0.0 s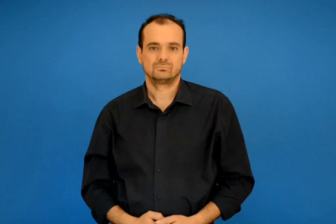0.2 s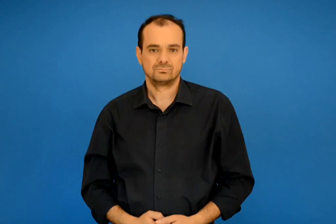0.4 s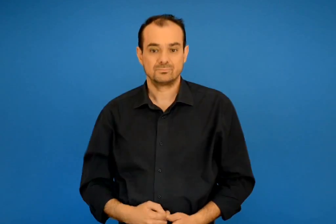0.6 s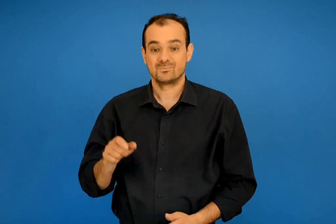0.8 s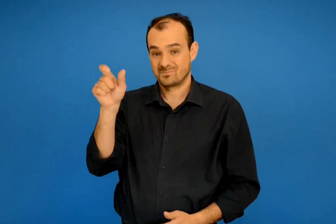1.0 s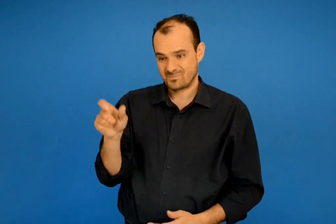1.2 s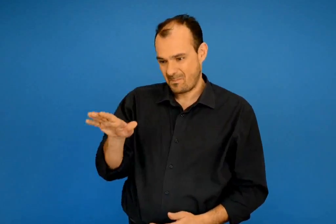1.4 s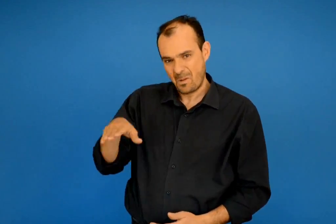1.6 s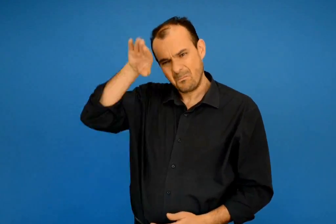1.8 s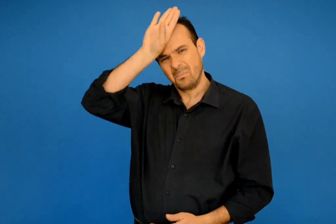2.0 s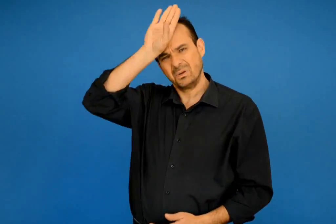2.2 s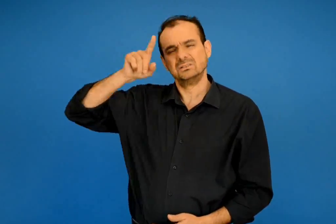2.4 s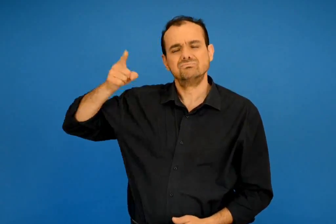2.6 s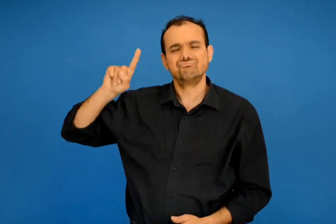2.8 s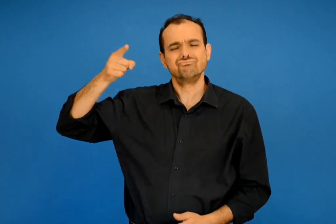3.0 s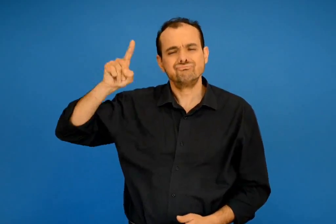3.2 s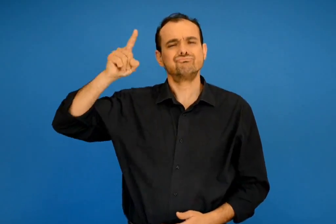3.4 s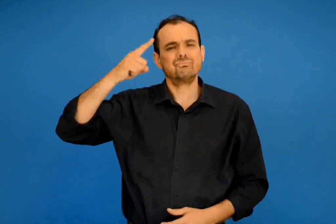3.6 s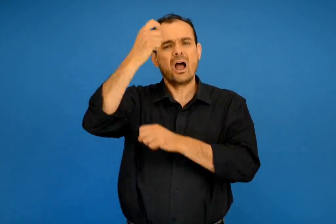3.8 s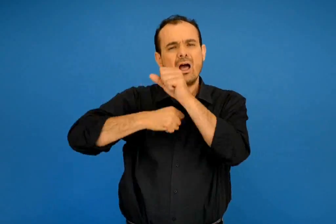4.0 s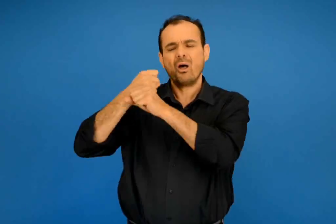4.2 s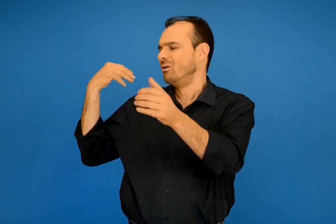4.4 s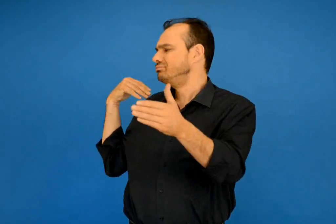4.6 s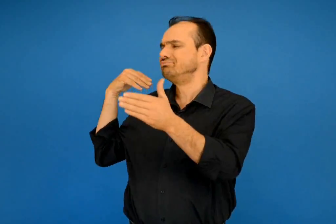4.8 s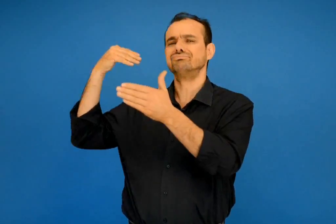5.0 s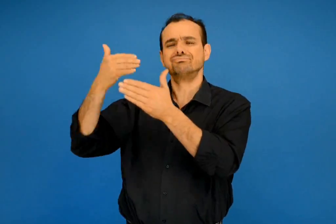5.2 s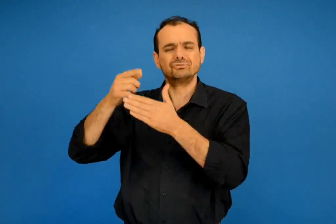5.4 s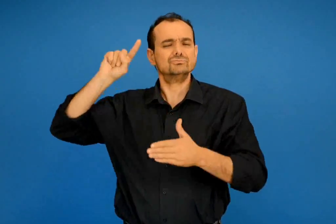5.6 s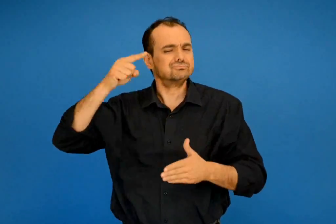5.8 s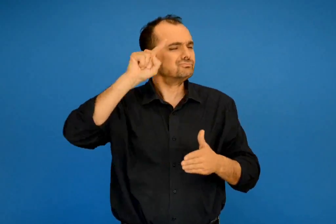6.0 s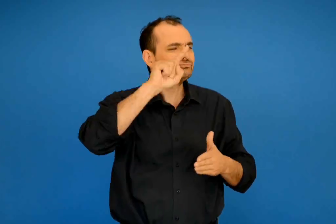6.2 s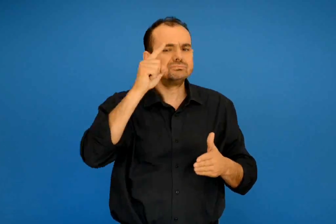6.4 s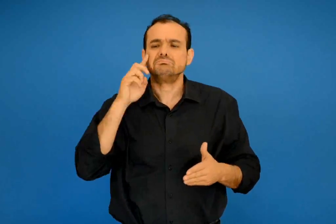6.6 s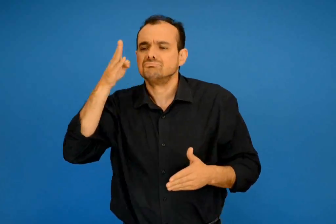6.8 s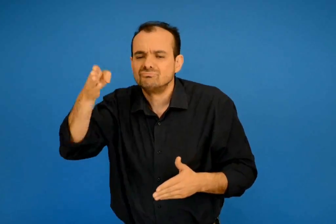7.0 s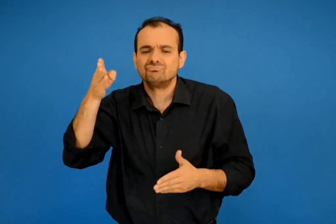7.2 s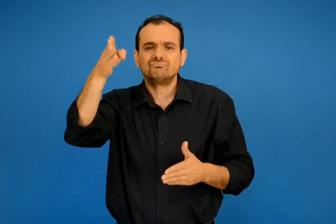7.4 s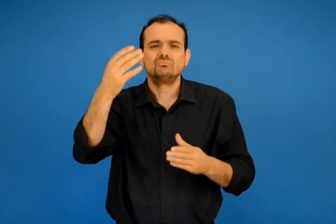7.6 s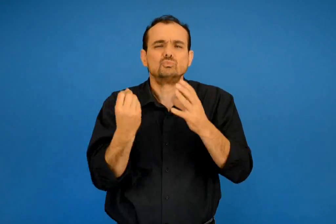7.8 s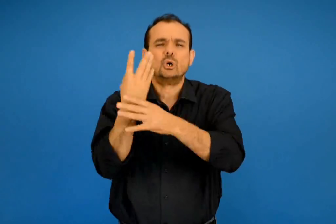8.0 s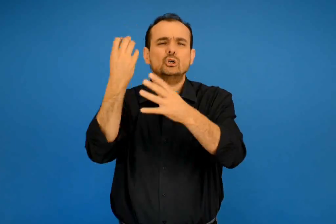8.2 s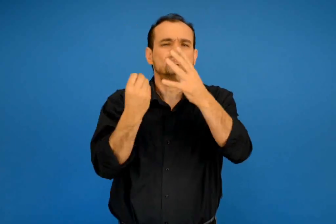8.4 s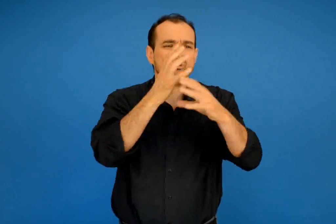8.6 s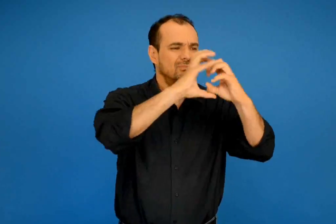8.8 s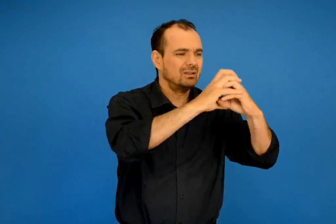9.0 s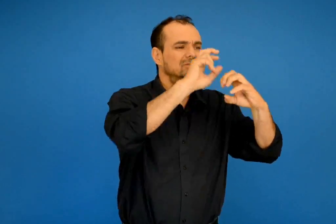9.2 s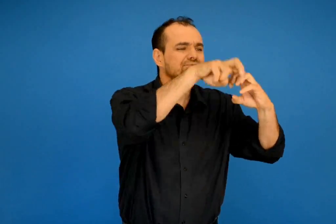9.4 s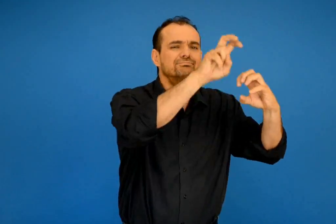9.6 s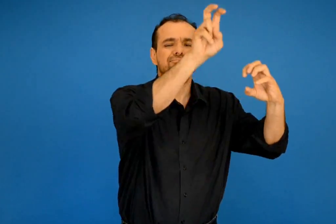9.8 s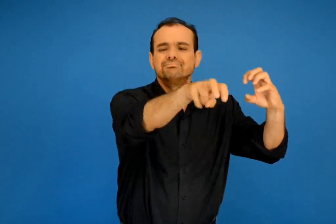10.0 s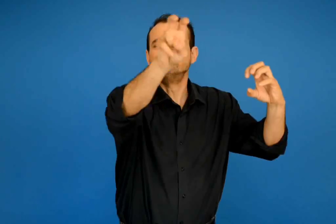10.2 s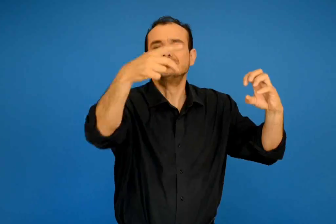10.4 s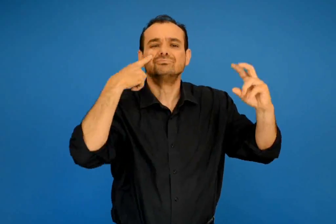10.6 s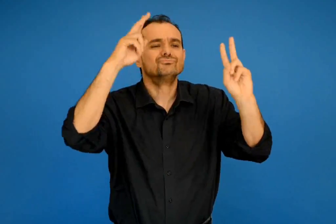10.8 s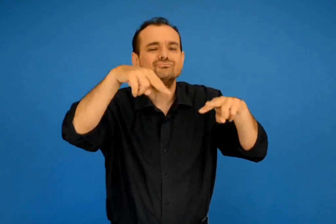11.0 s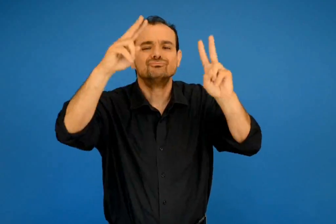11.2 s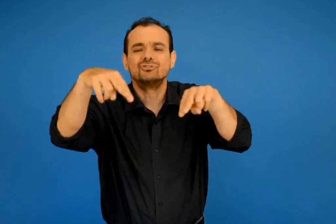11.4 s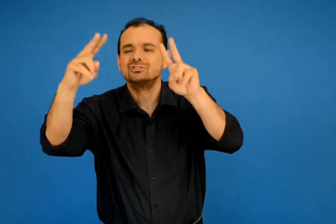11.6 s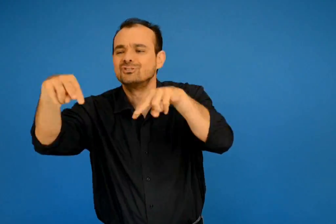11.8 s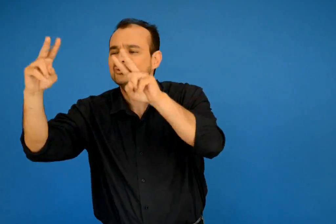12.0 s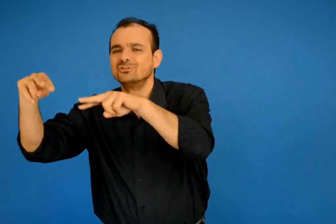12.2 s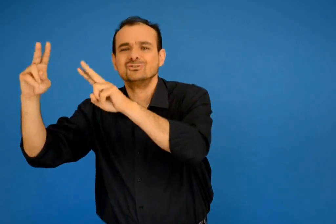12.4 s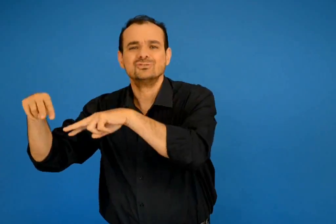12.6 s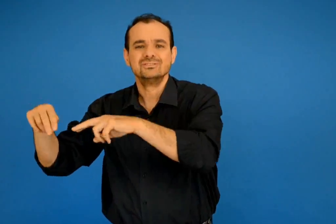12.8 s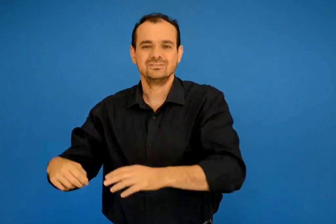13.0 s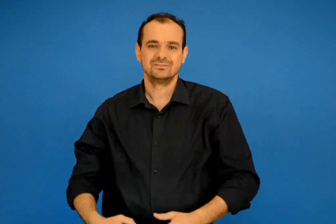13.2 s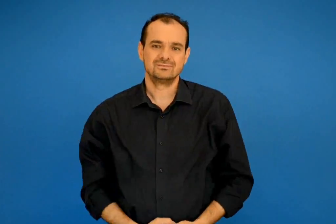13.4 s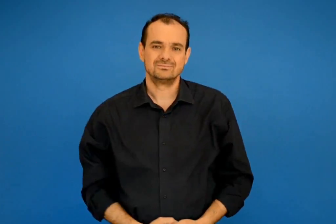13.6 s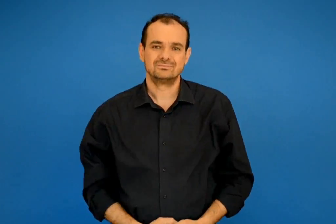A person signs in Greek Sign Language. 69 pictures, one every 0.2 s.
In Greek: ο μικρός πρίγκιπας ταξιδεύει εδώ κι ένα χρόνο και επισκέπτεται καινούργιους πλανήτες για να τους γνωρίσει
